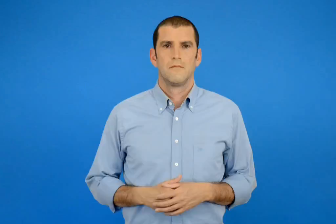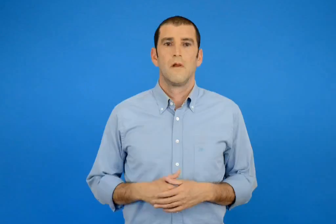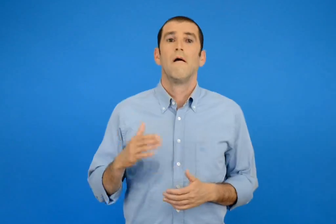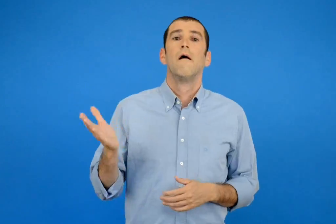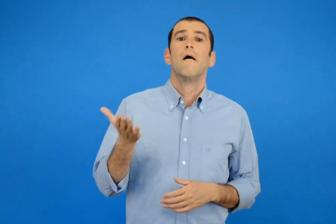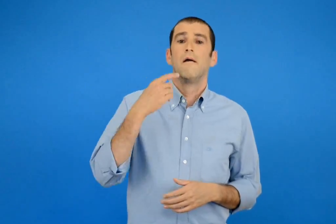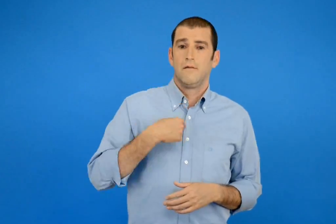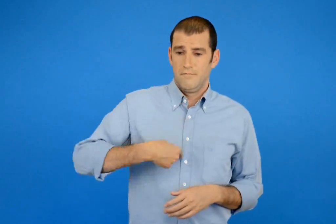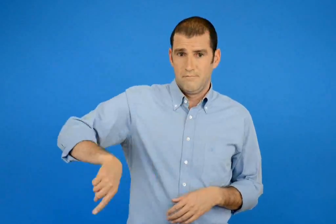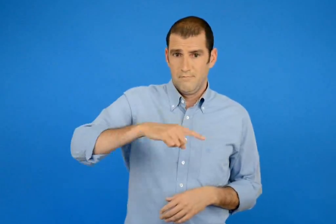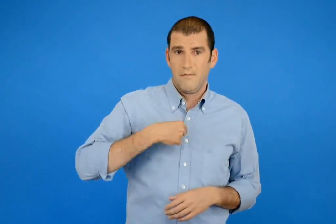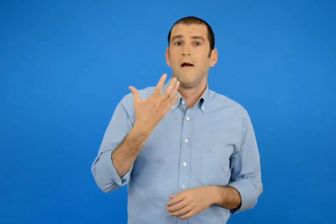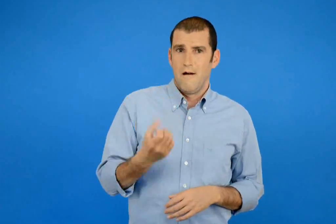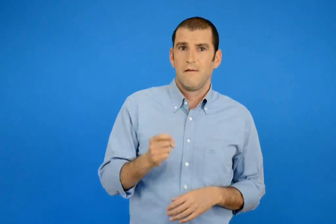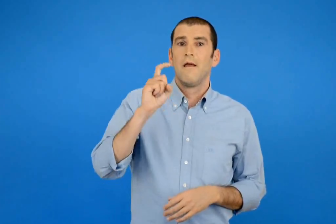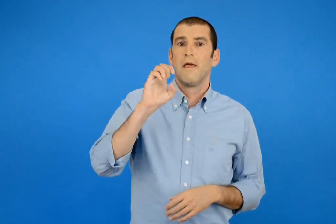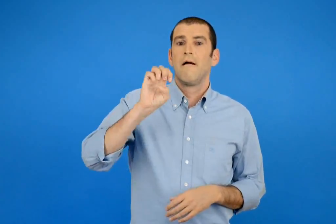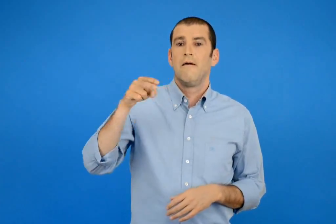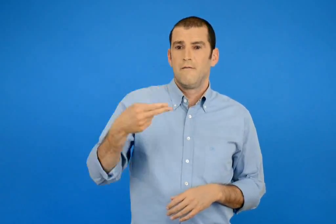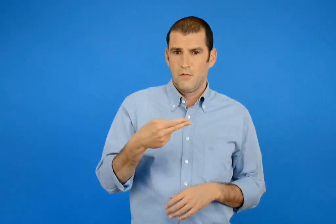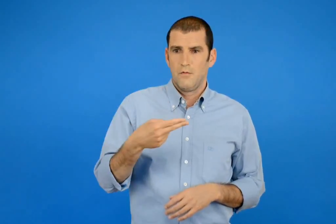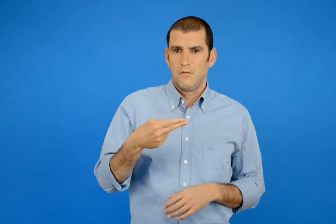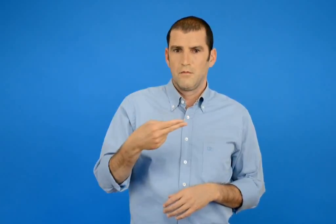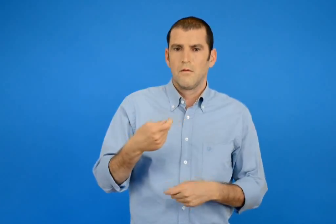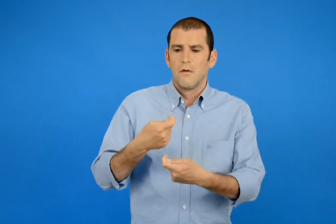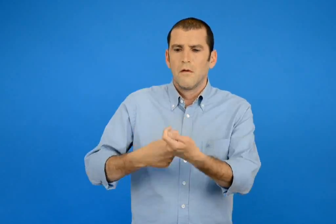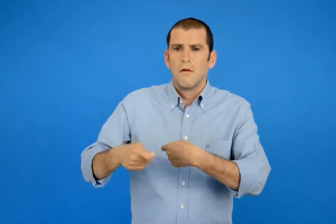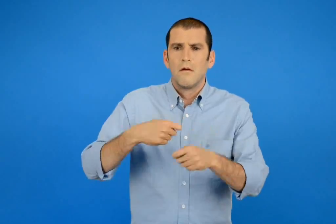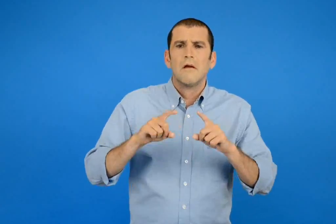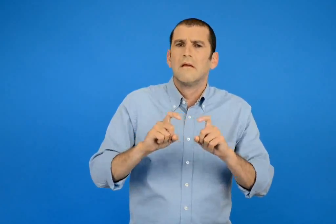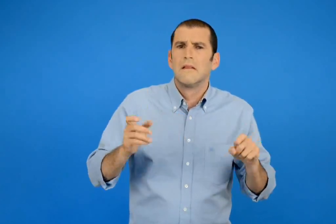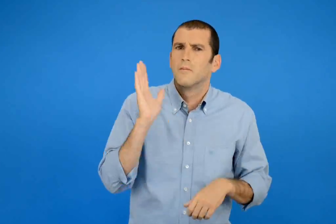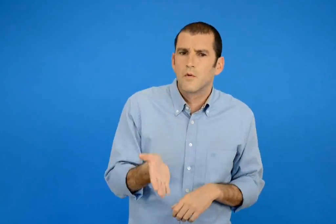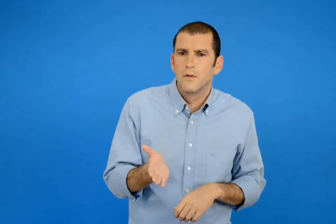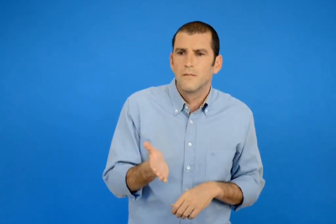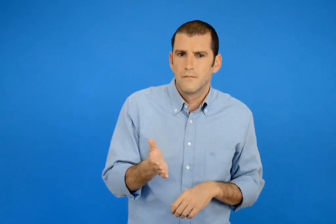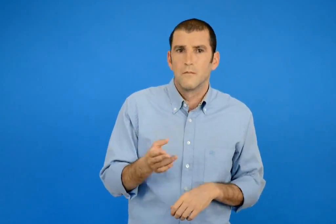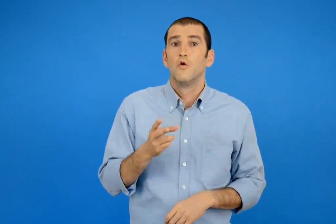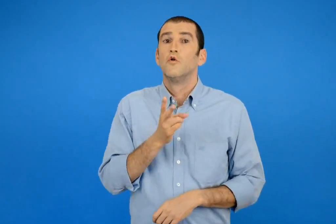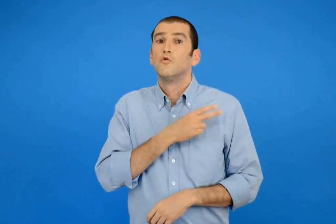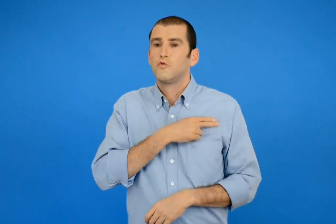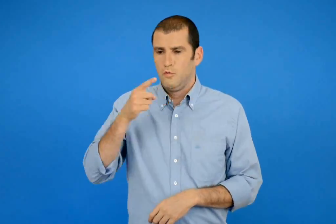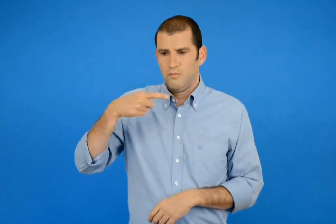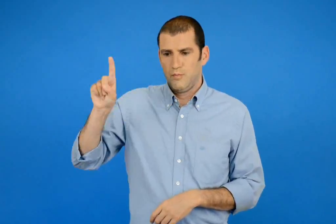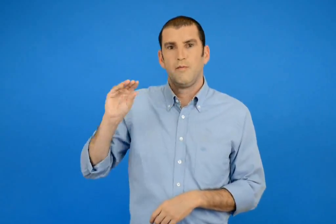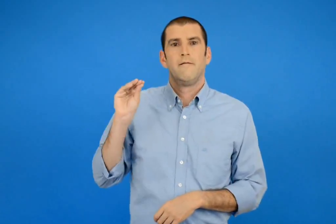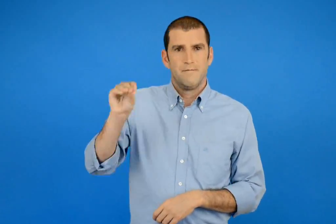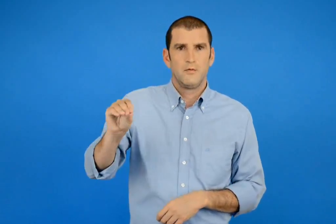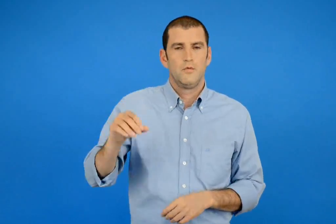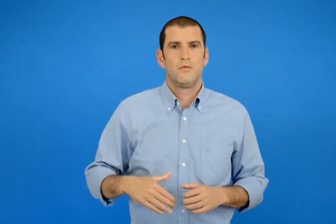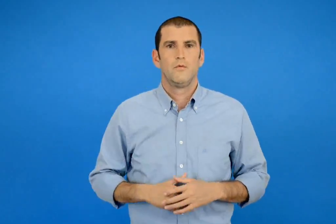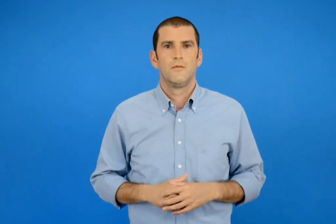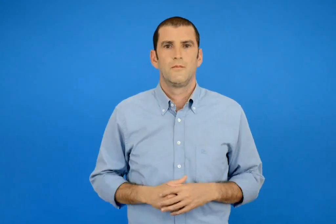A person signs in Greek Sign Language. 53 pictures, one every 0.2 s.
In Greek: αν είχαμε 10 ευρώ τι θα μπορούσαμε να αγοράσουμε ; βάζω √ στο σωστό
